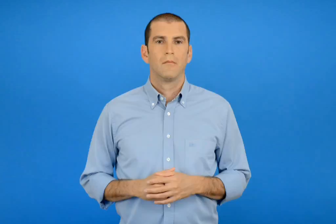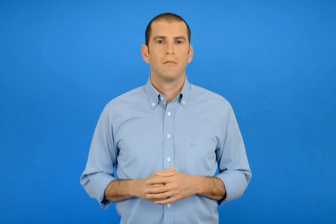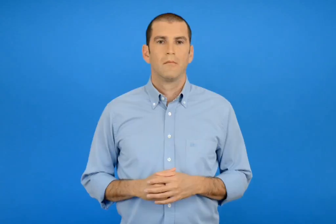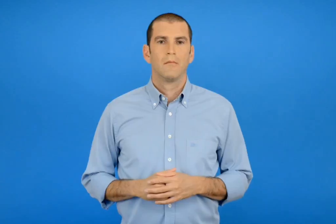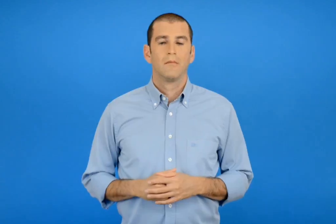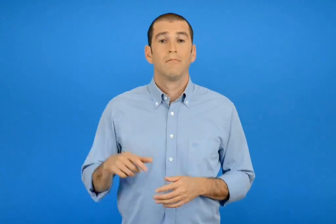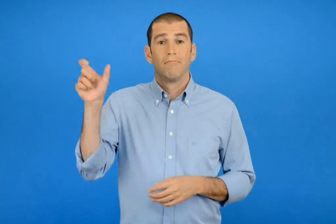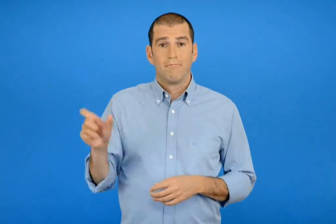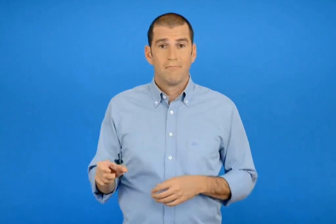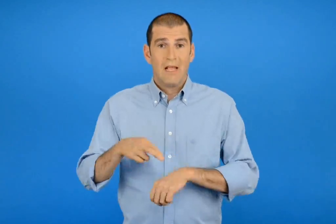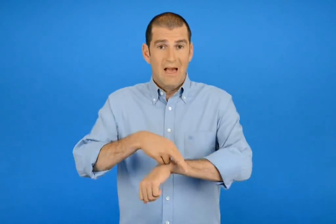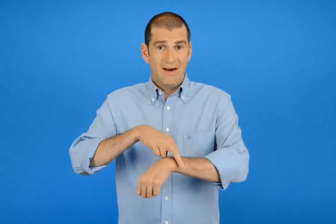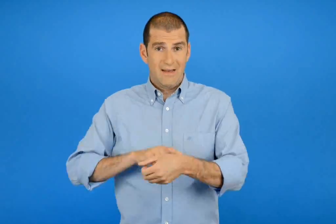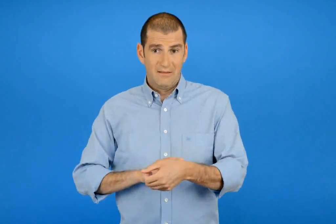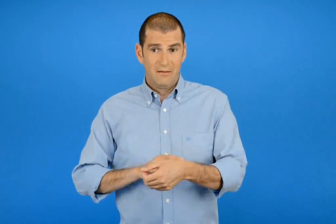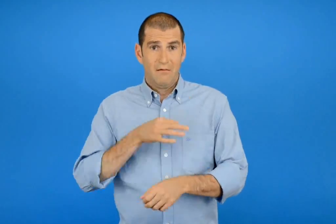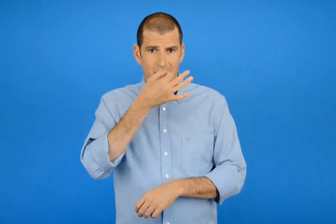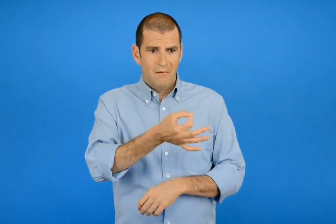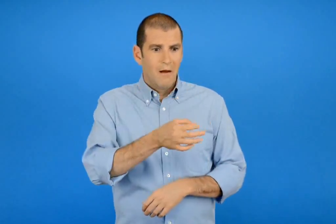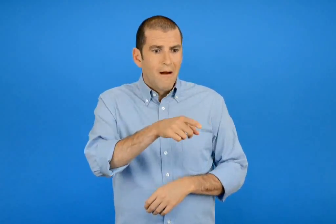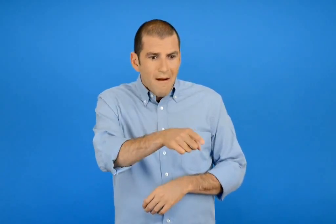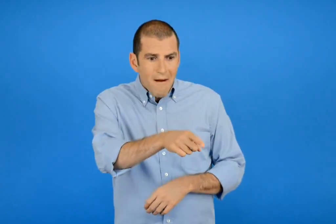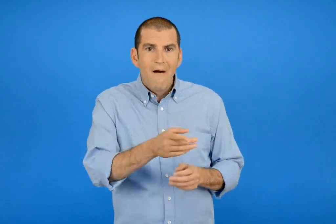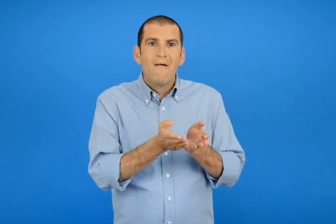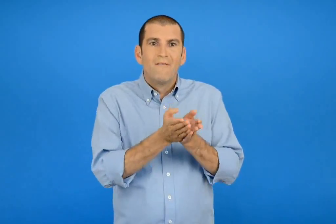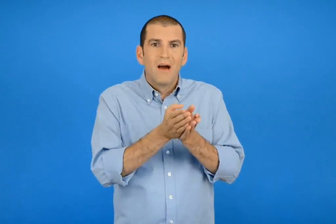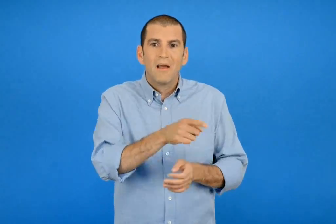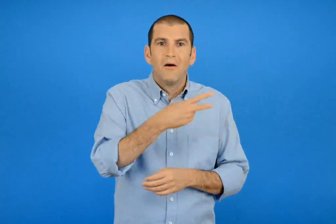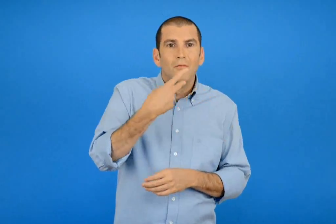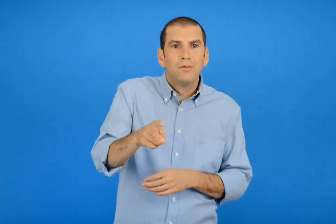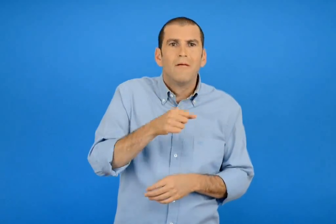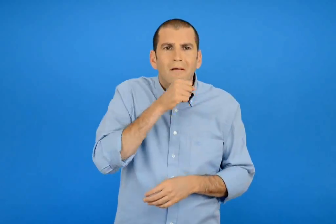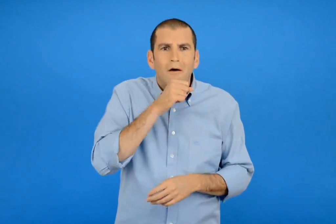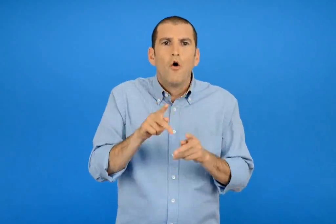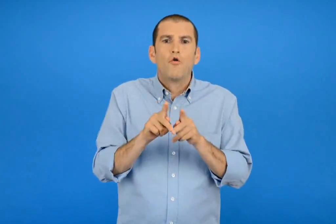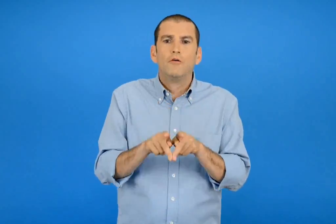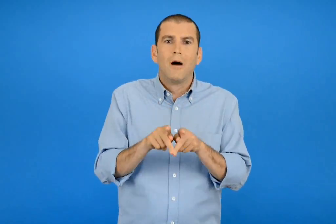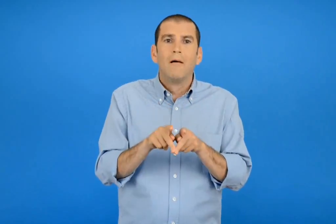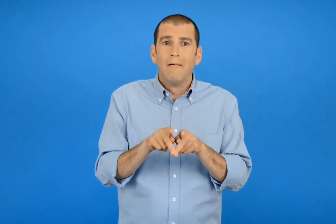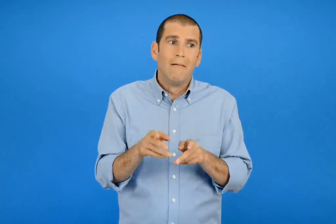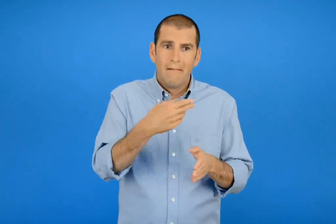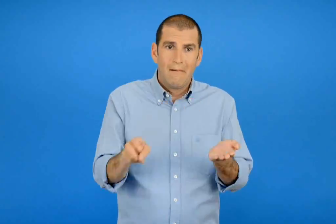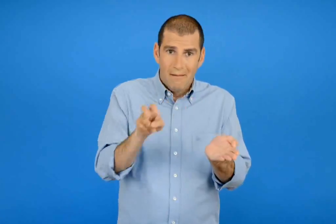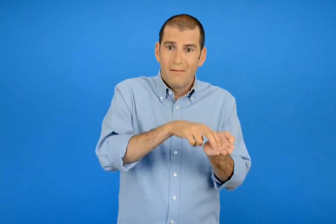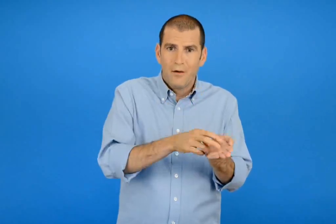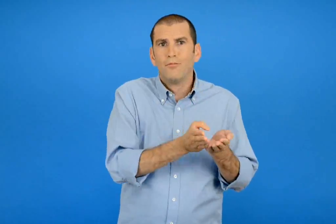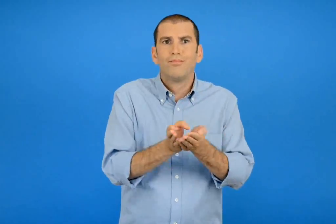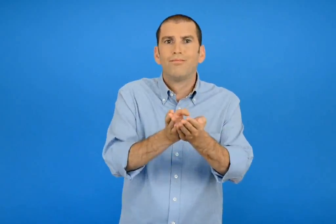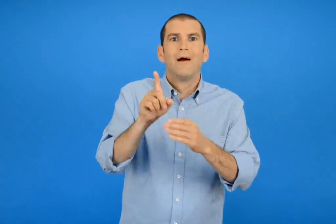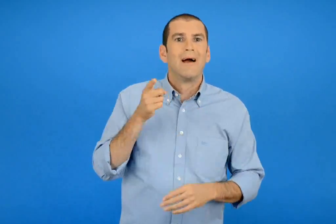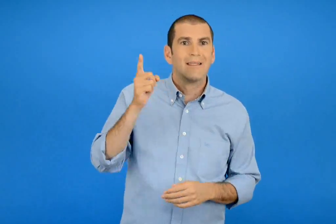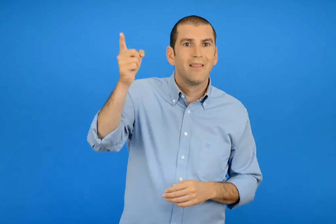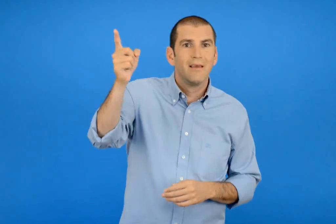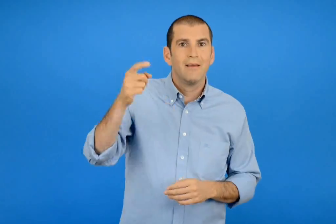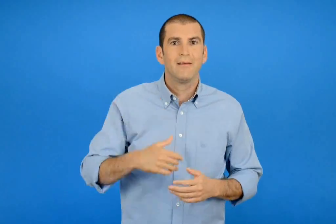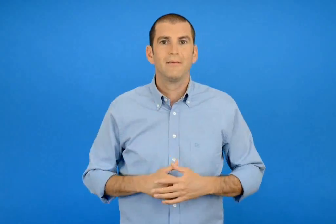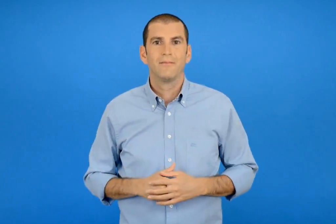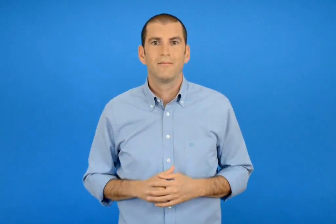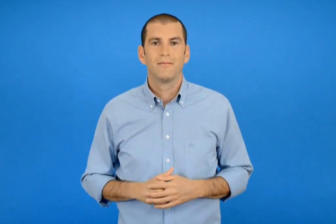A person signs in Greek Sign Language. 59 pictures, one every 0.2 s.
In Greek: να η βάρκα του γερό κοσμά την παίρνουμε να πάμε ταξίδι ; λέει ο ρήγας
